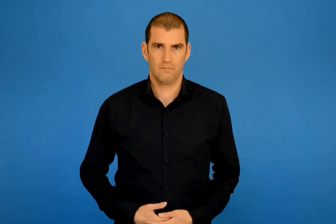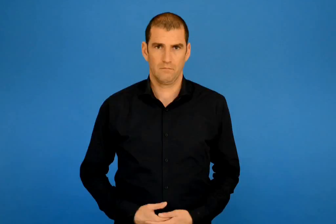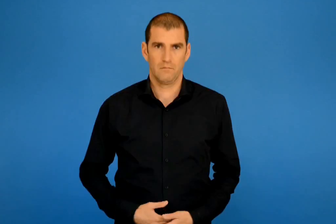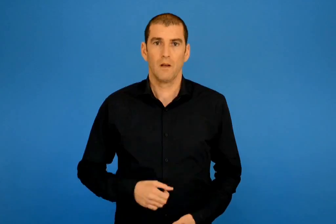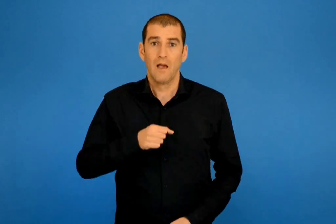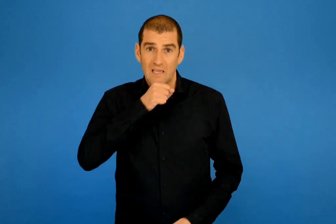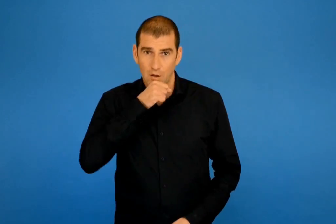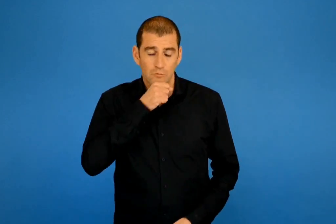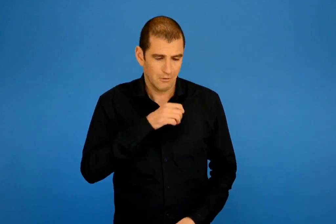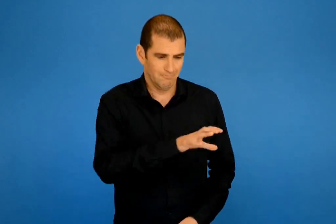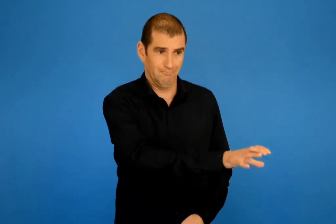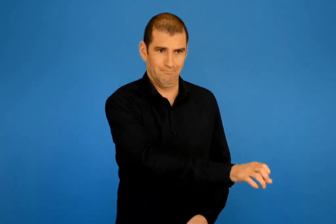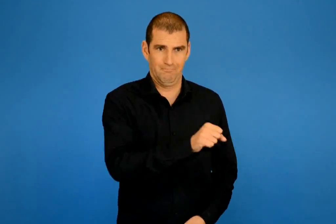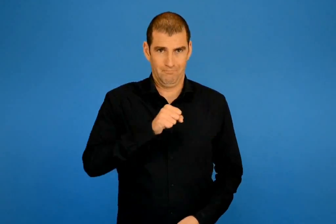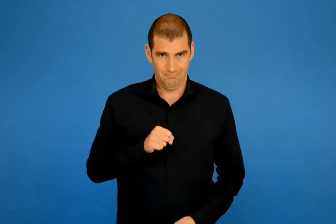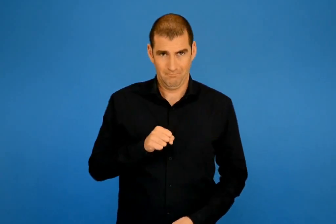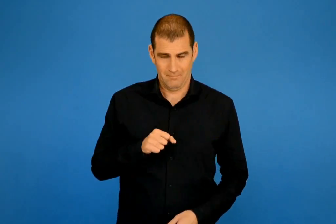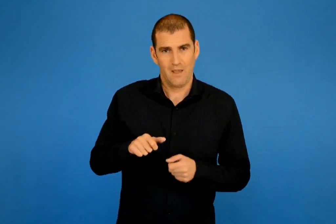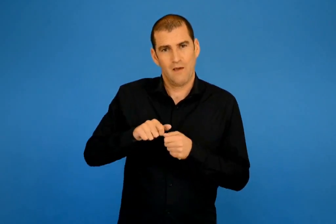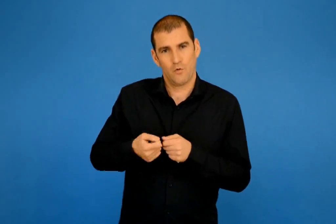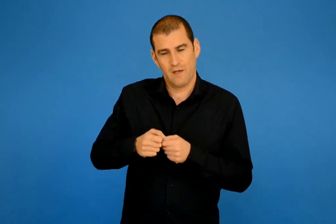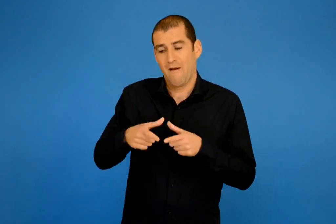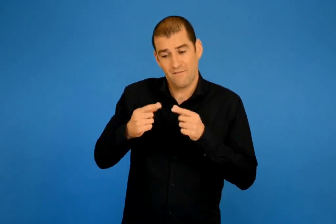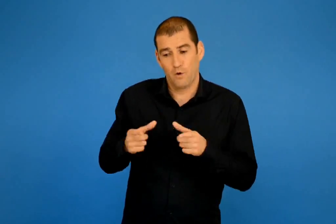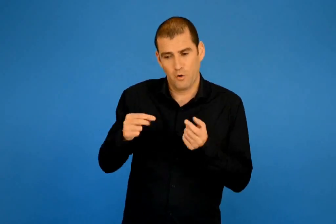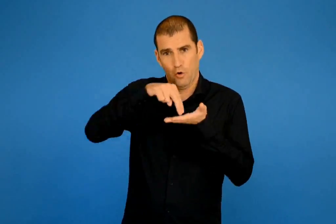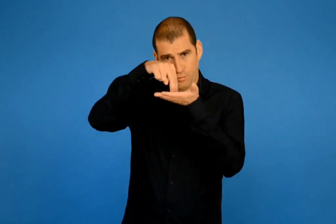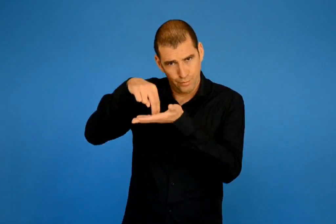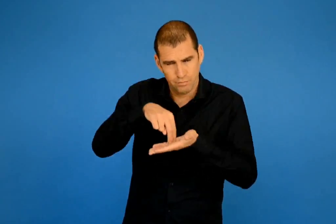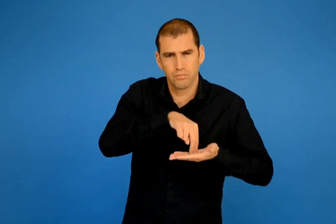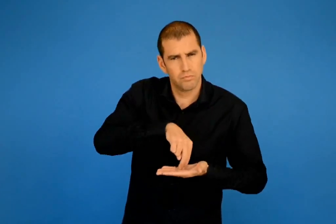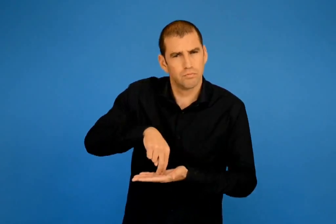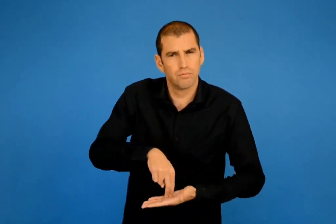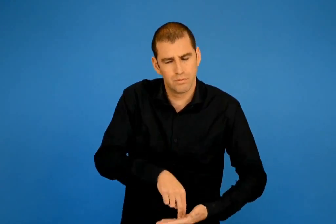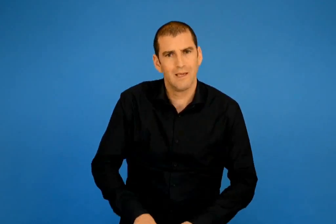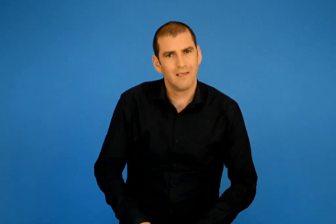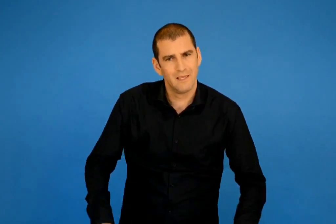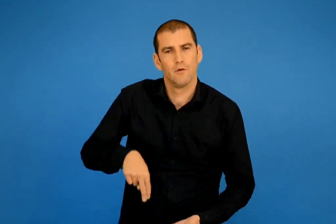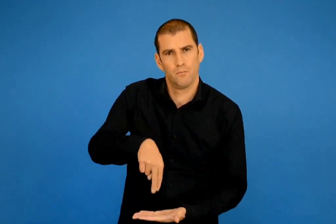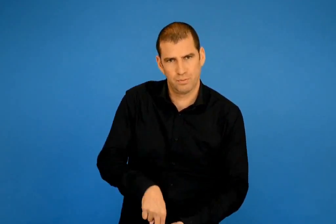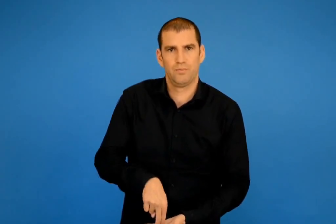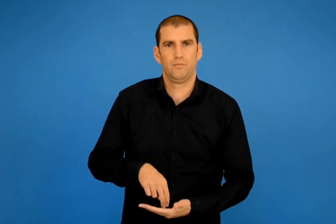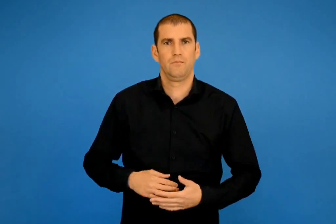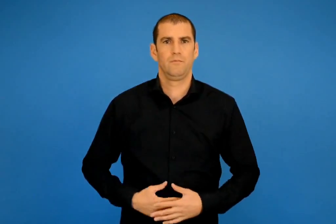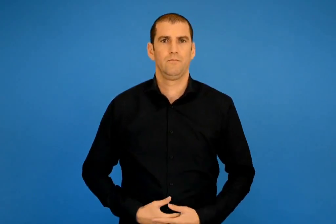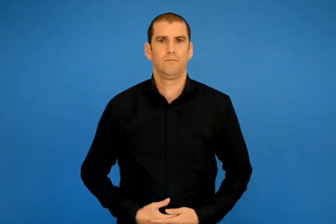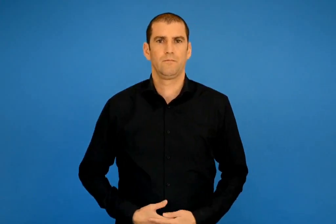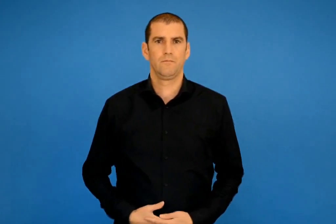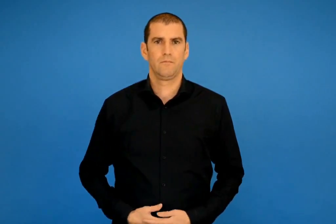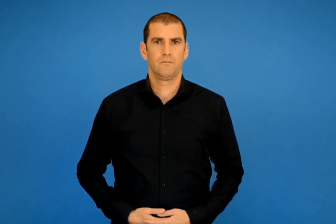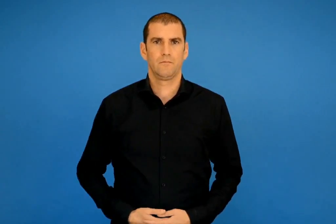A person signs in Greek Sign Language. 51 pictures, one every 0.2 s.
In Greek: το παίρνει ο γέρος και λέει πάλι φύλλο φύλλο της κουκιάς κατέβασε με χαμηλά κατέβηκε κάτω στη γη
